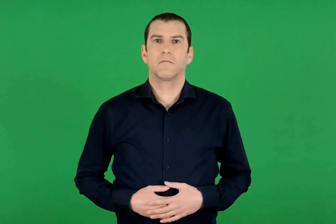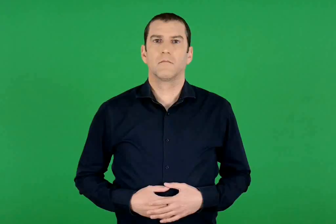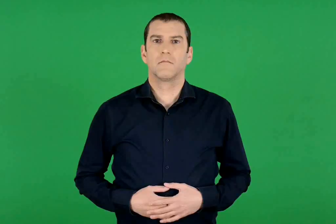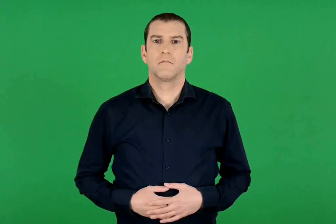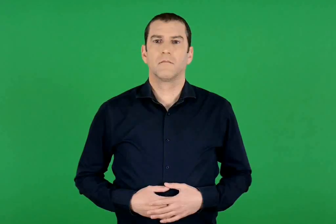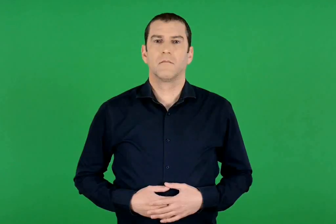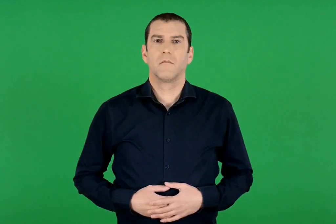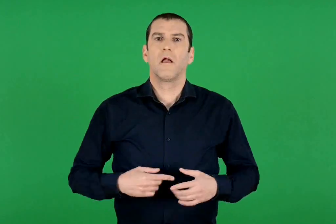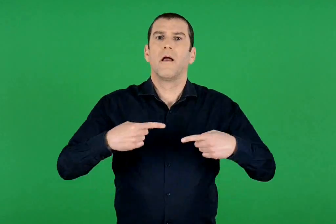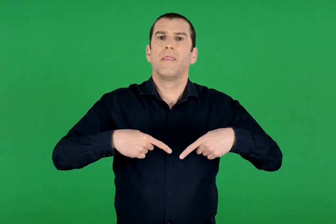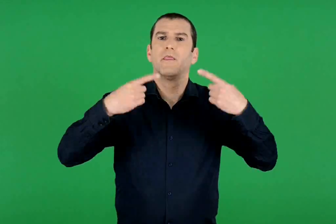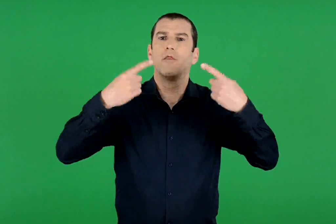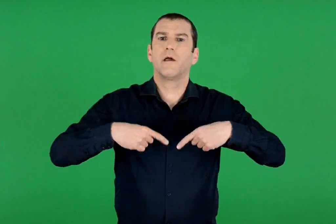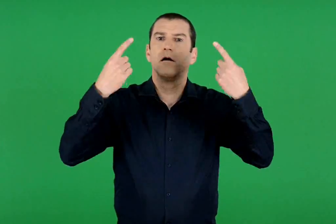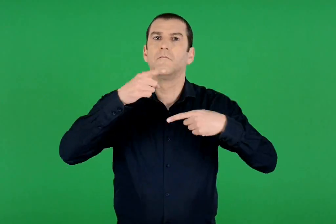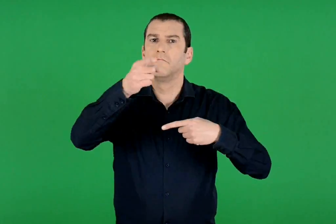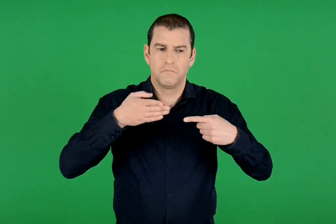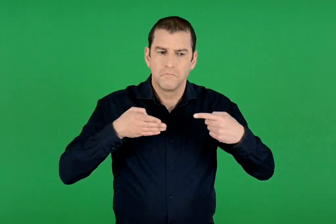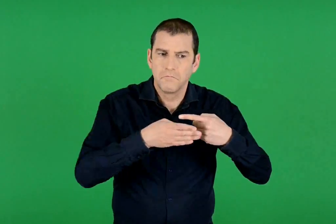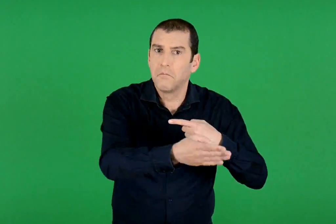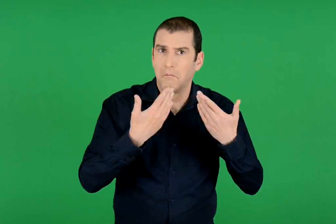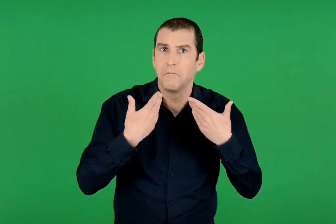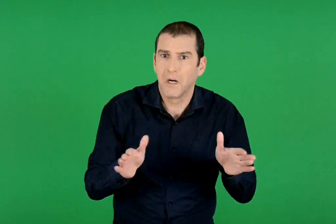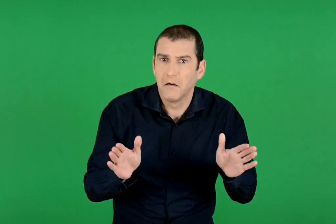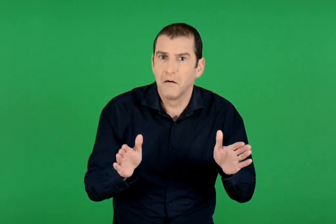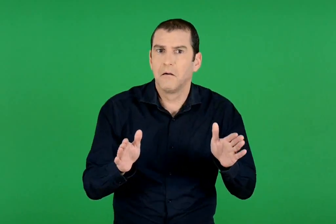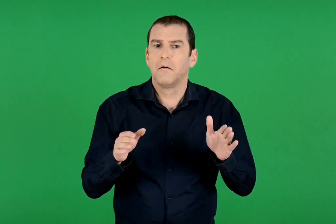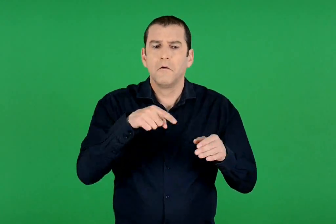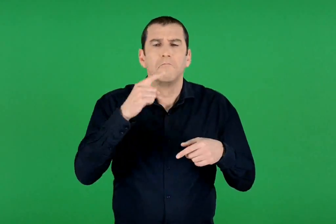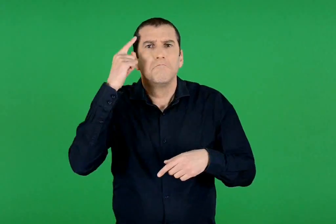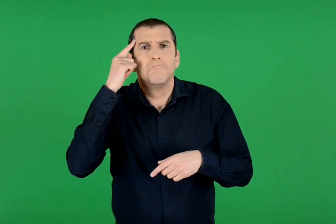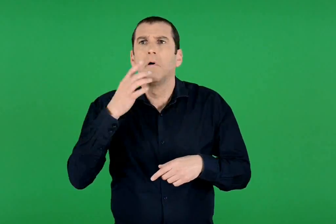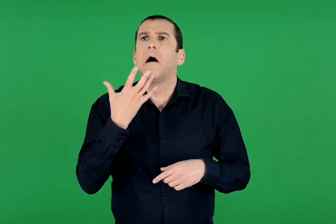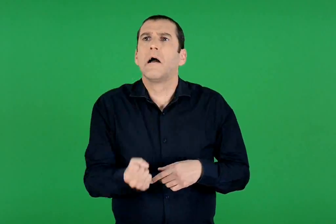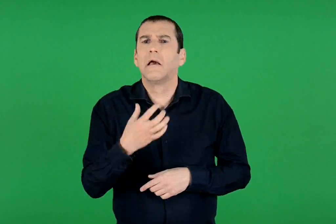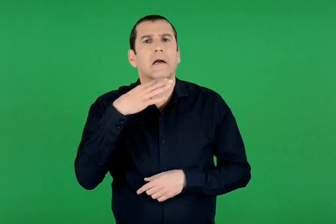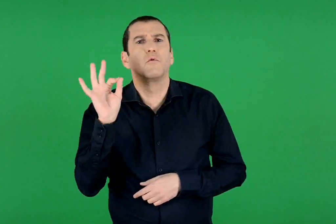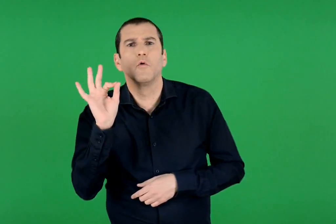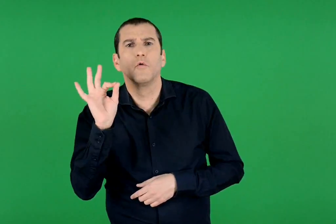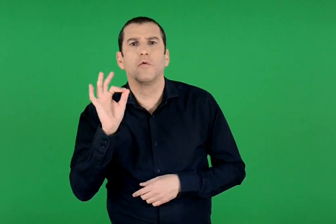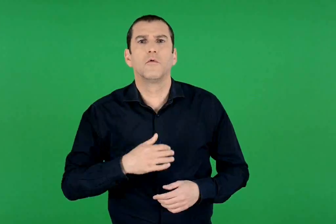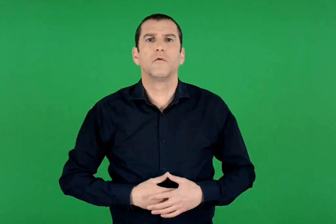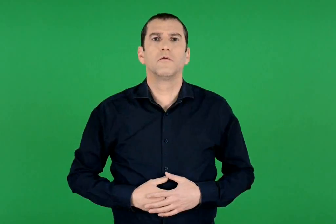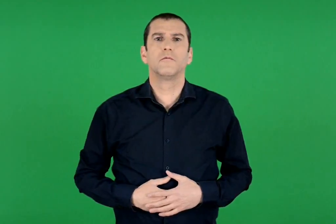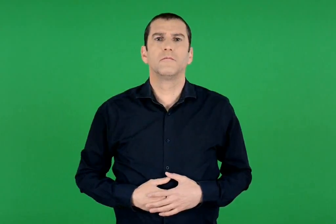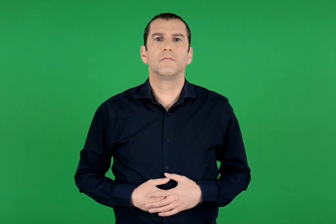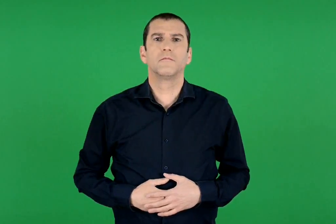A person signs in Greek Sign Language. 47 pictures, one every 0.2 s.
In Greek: έχεις περάσει ποτέ από διόδια ; γιατί νομίζεις ότι υπάρχουν ;
